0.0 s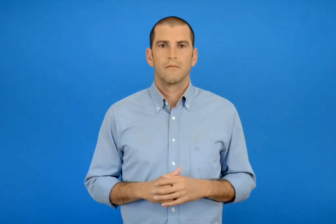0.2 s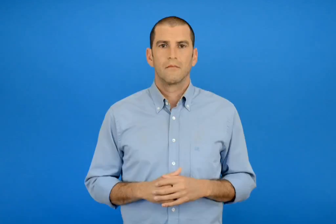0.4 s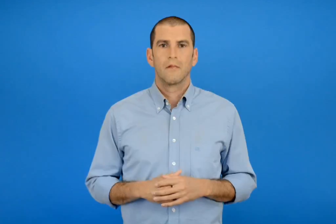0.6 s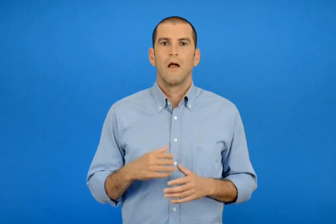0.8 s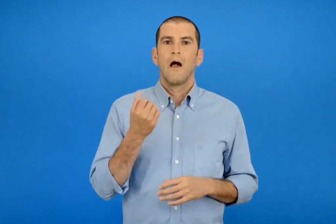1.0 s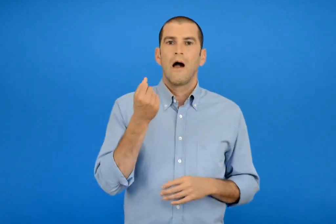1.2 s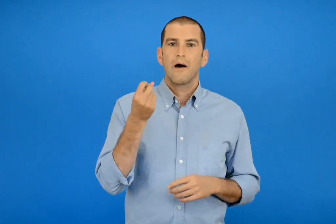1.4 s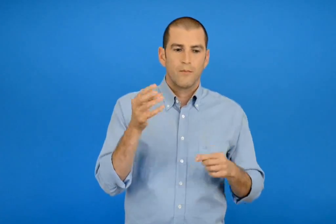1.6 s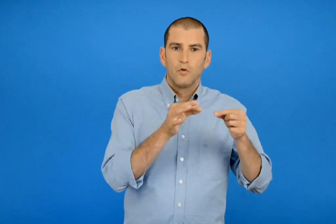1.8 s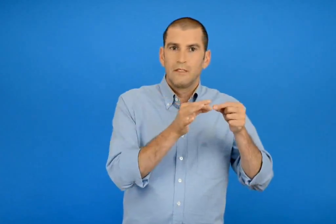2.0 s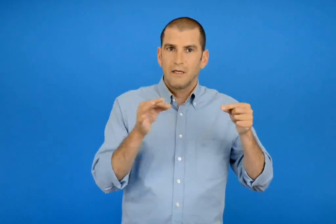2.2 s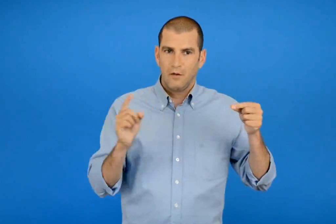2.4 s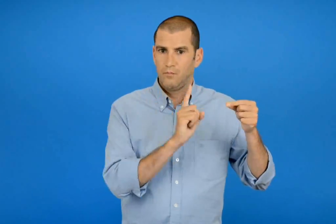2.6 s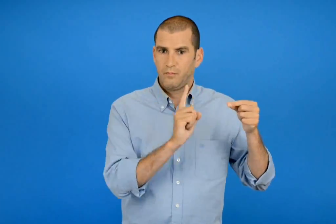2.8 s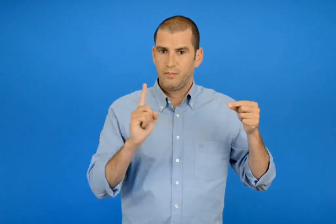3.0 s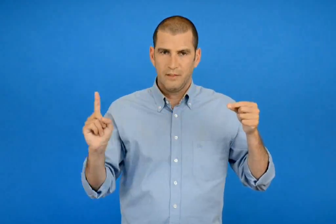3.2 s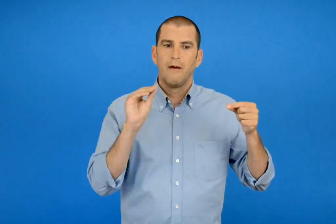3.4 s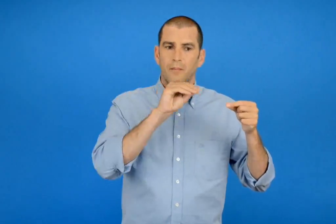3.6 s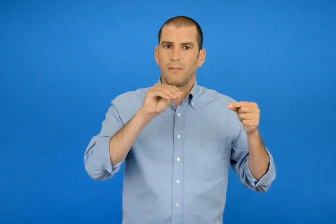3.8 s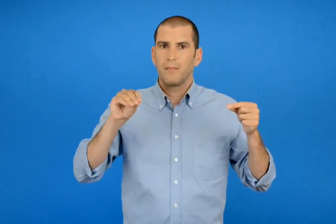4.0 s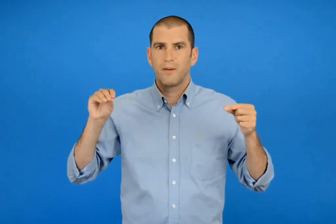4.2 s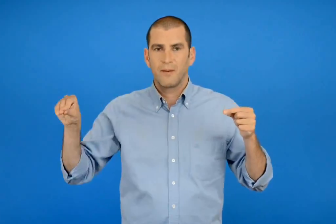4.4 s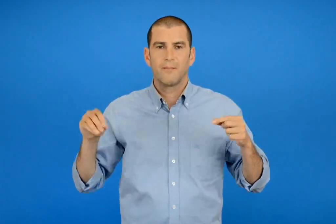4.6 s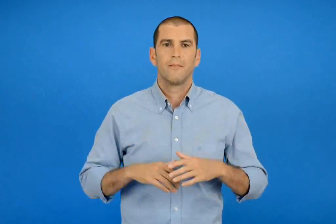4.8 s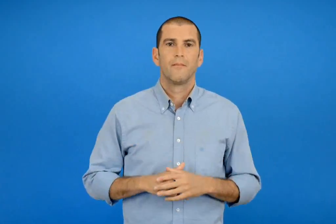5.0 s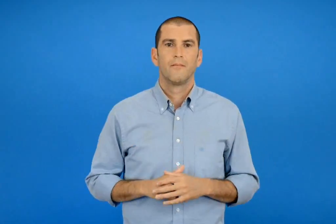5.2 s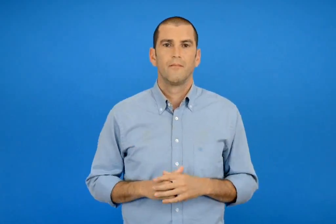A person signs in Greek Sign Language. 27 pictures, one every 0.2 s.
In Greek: συμπληρώνοντας την αριθμοσειρά
